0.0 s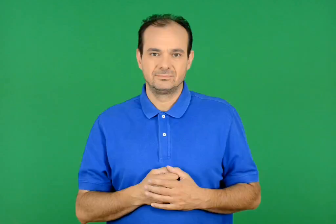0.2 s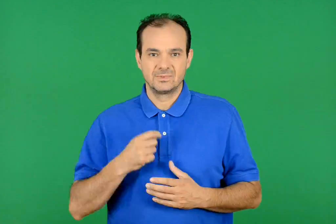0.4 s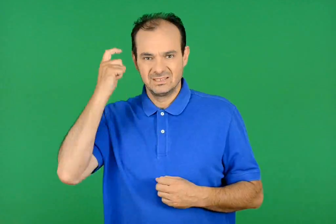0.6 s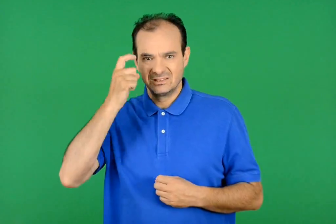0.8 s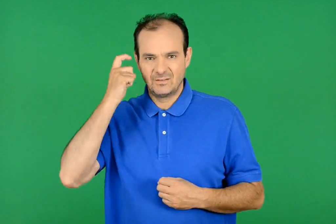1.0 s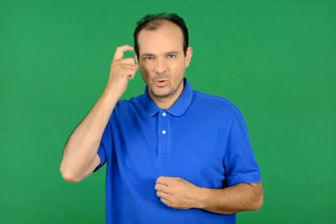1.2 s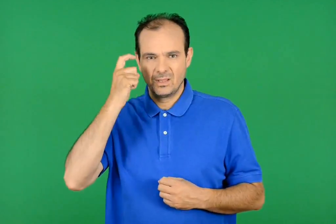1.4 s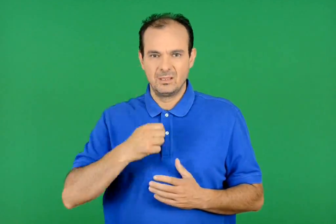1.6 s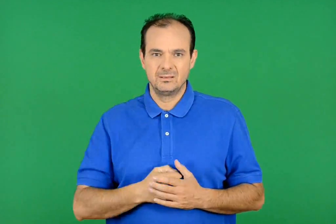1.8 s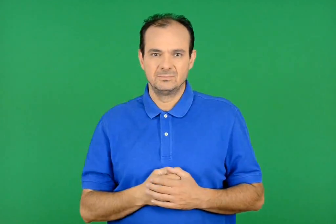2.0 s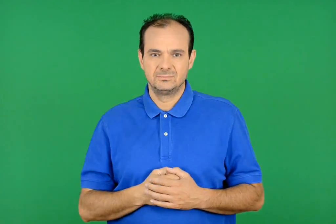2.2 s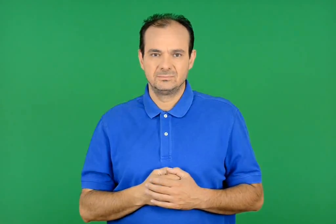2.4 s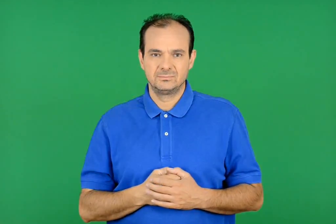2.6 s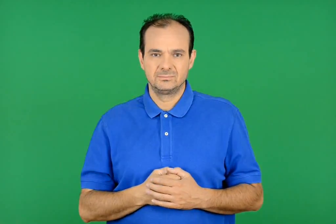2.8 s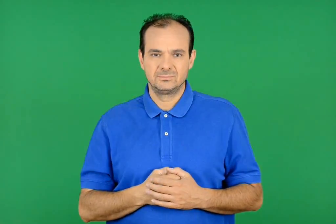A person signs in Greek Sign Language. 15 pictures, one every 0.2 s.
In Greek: σκέφτομαι
